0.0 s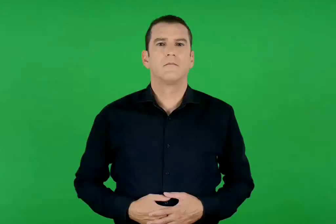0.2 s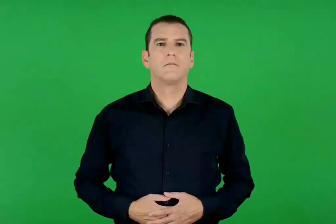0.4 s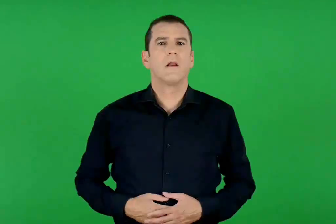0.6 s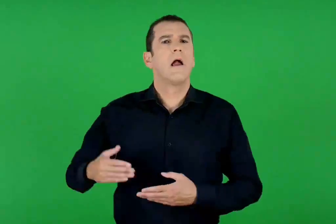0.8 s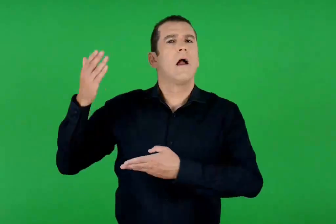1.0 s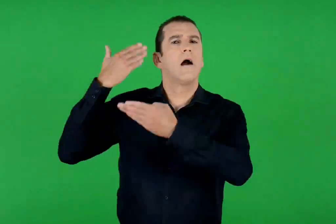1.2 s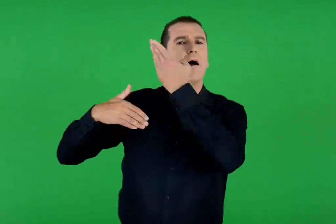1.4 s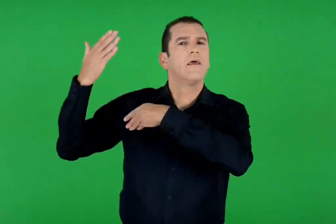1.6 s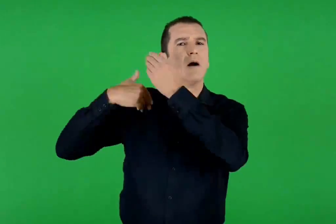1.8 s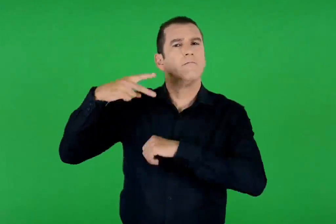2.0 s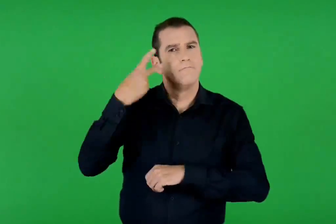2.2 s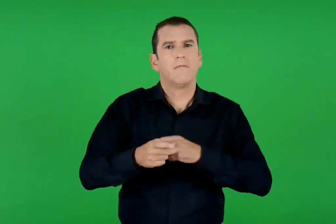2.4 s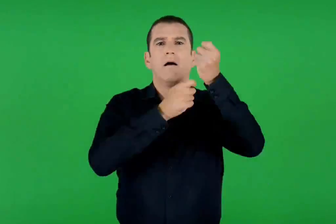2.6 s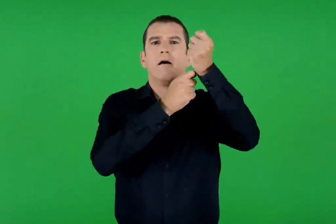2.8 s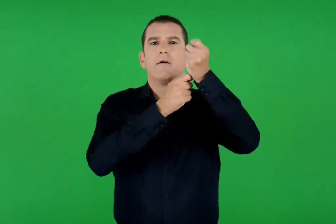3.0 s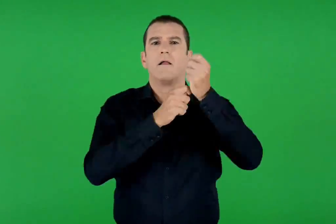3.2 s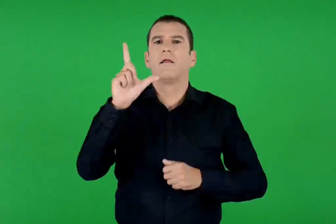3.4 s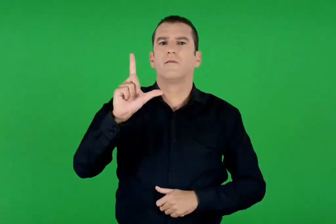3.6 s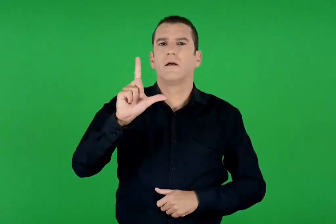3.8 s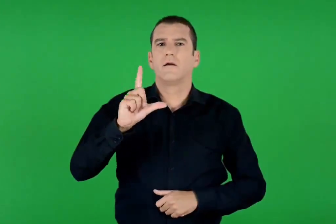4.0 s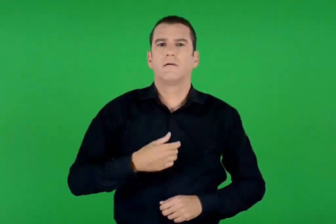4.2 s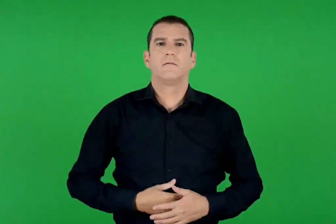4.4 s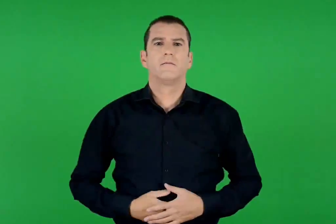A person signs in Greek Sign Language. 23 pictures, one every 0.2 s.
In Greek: έθιμα της καθαράς δευτέρας
